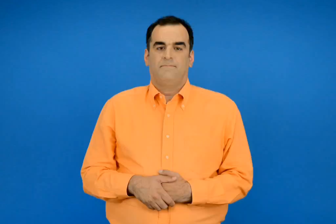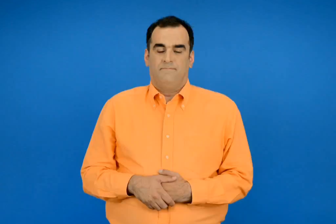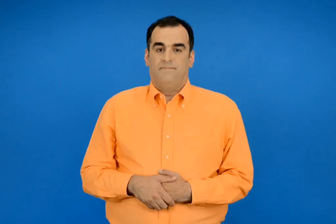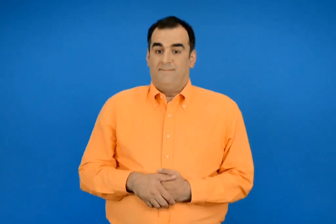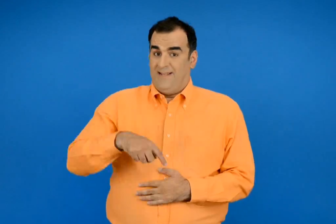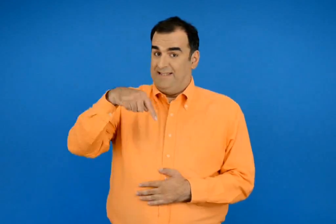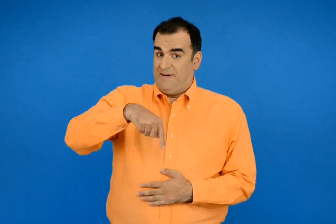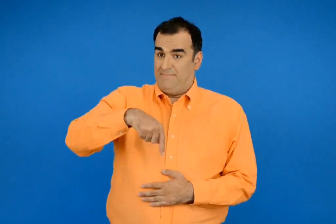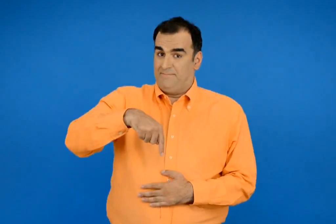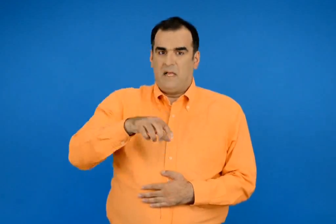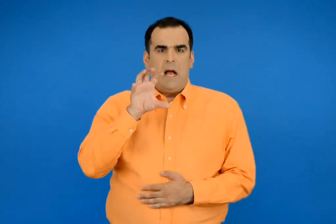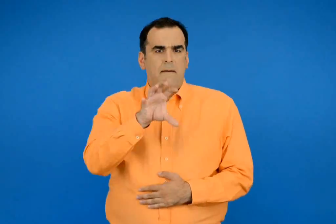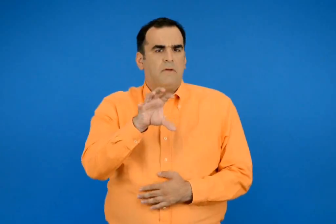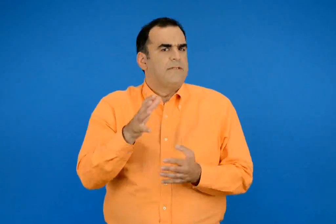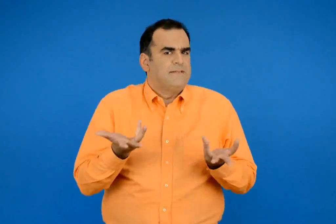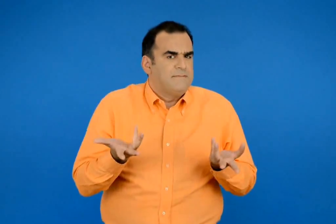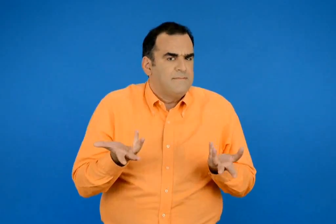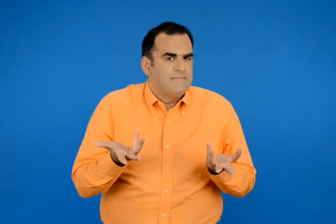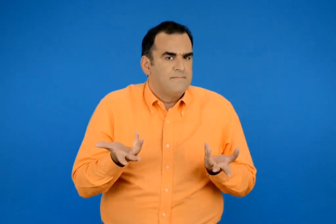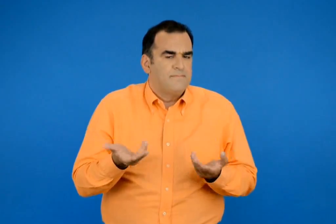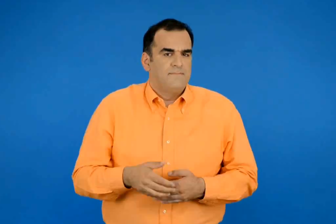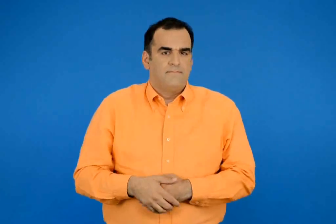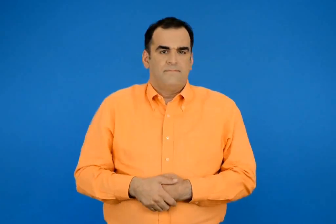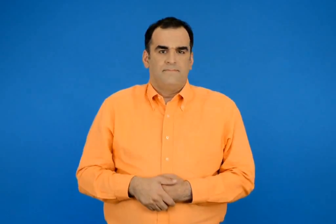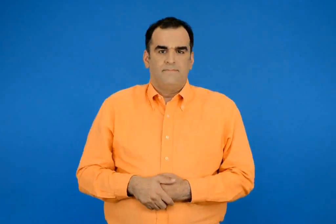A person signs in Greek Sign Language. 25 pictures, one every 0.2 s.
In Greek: η εποχή που έχουμε σήμερα είναι
